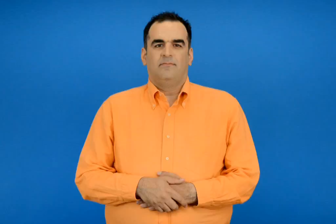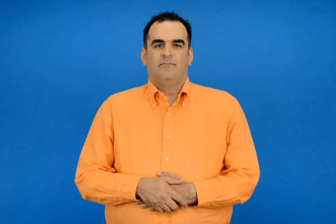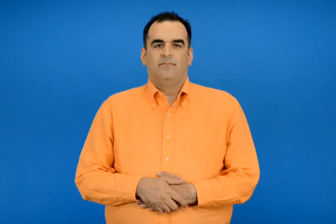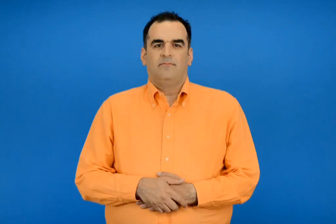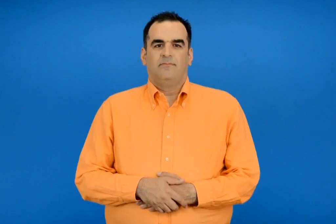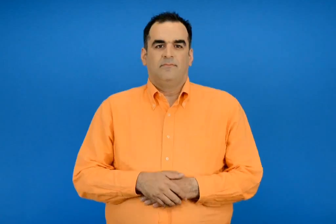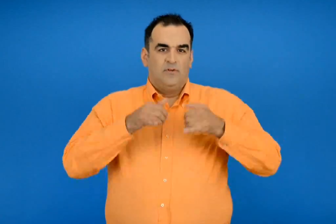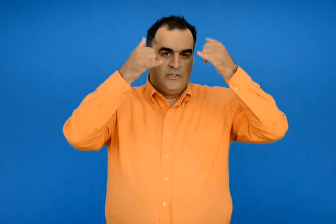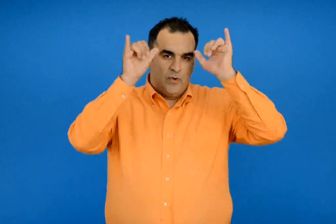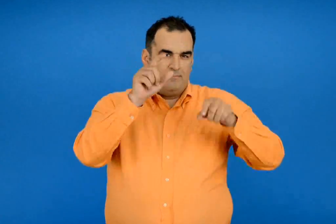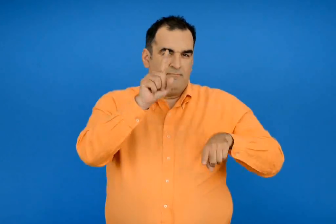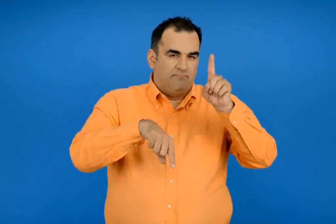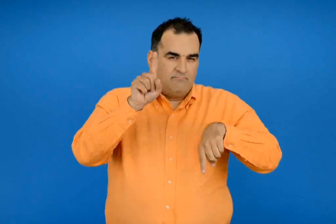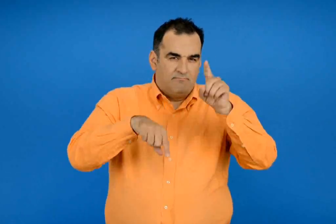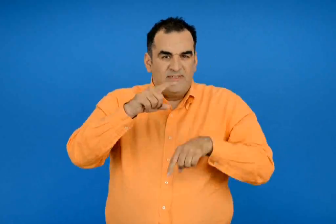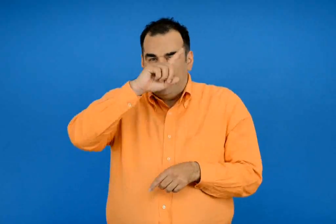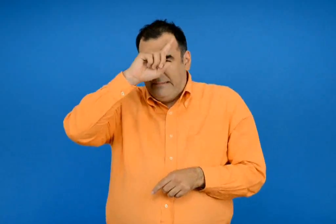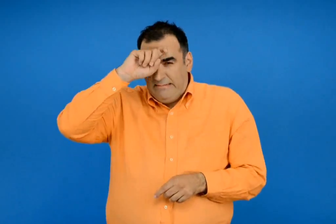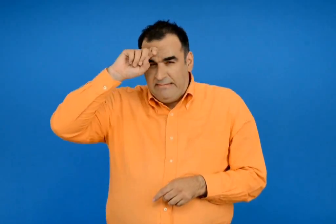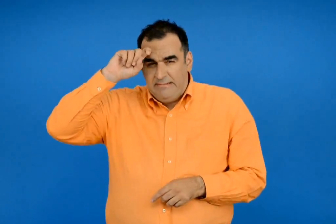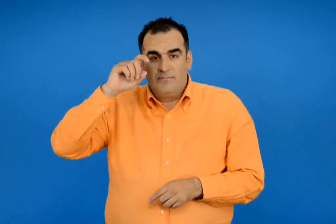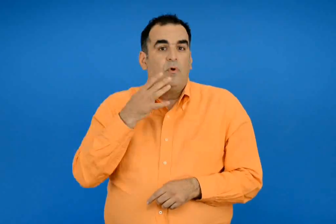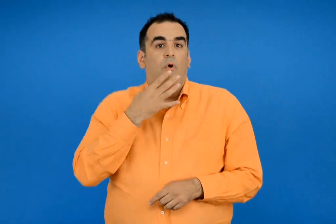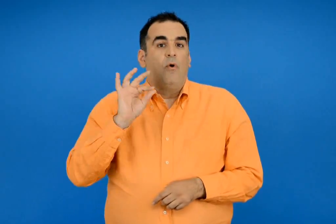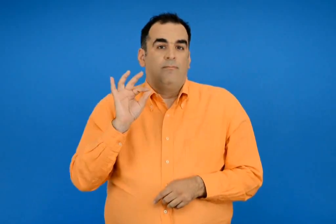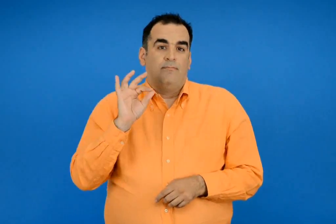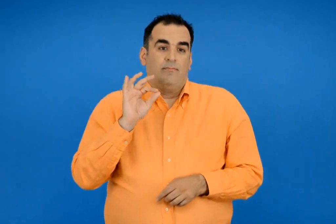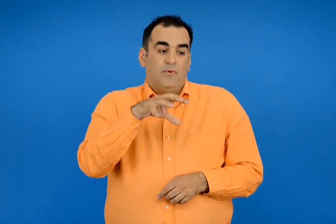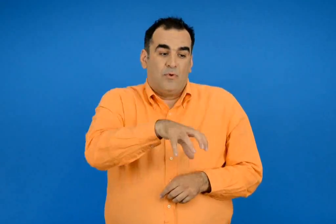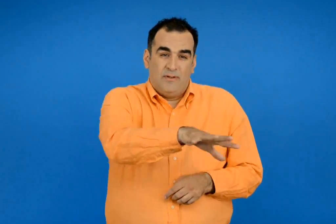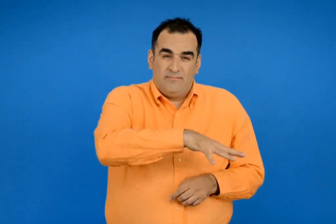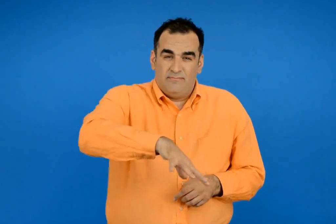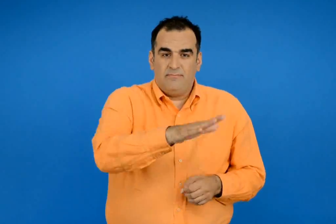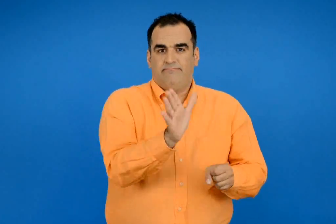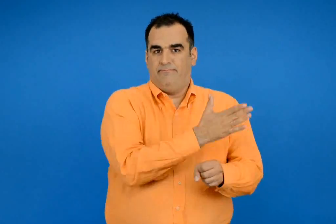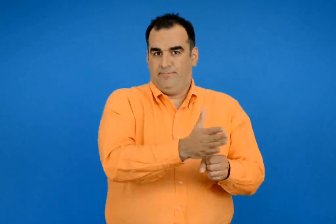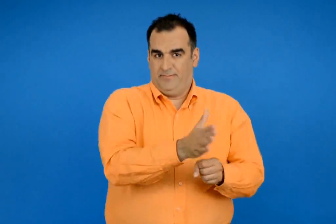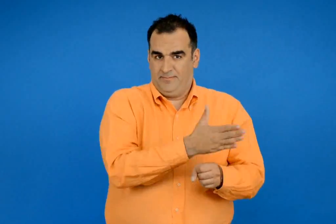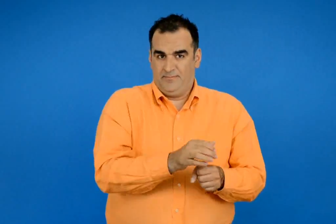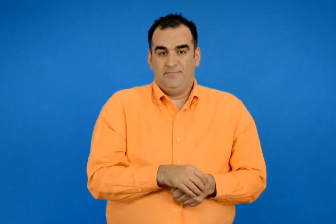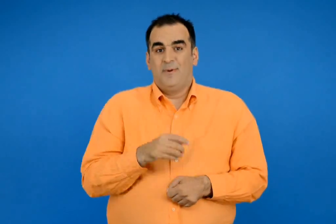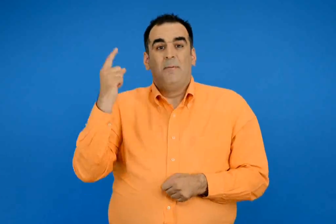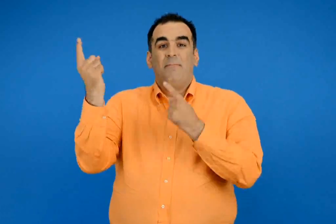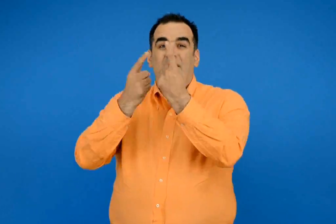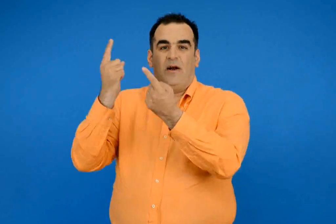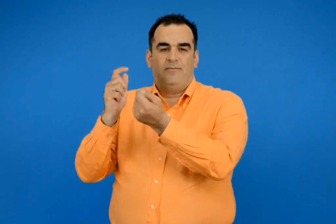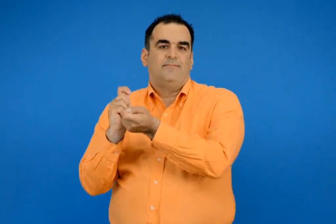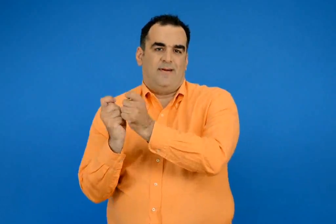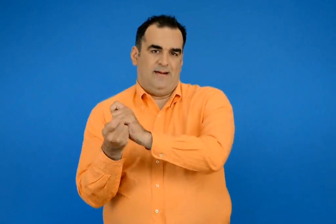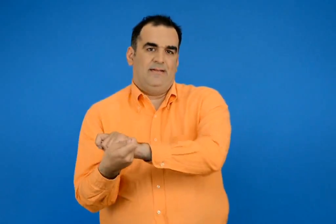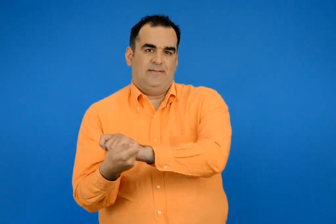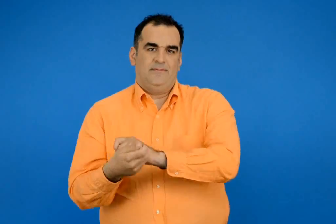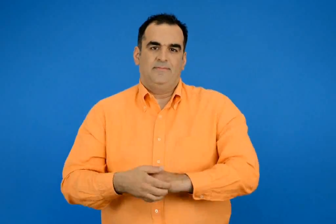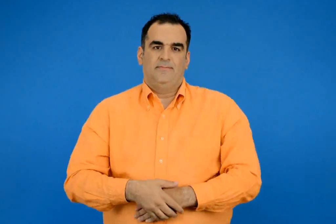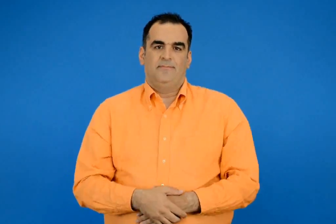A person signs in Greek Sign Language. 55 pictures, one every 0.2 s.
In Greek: μερικά όμως δυσκολεύονται είτε γιατί χάνονται οι τόποι οπού ζουν είτε γιατί το περιβάλλον τους έχει αλλάξει πολύ
